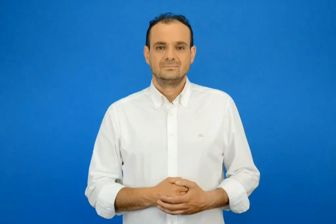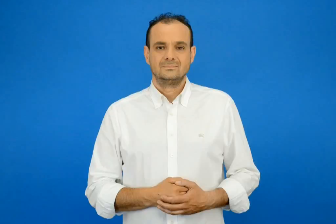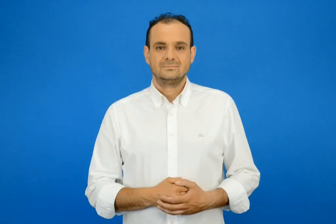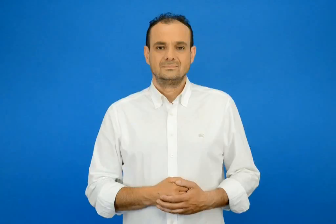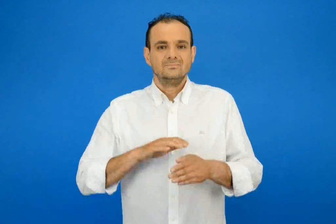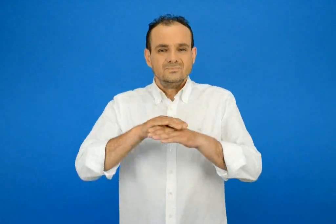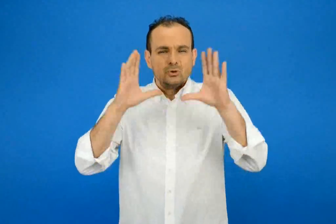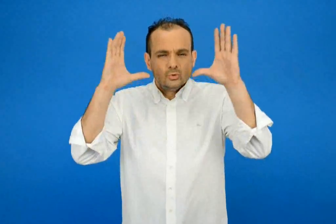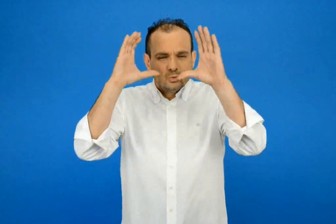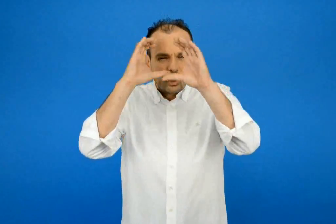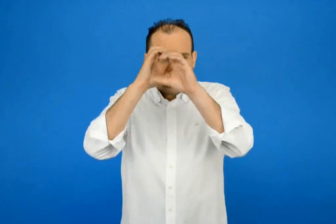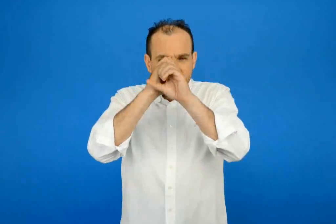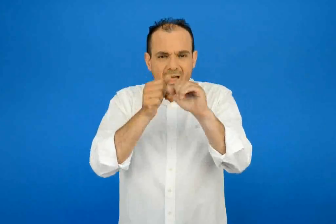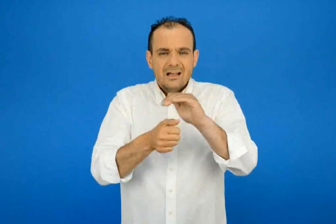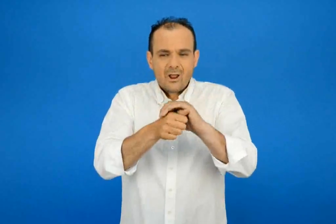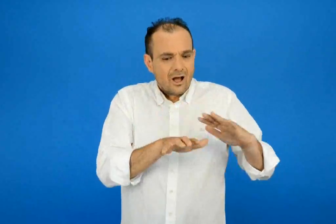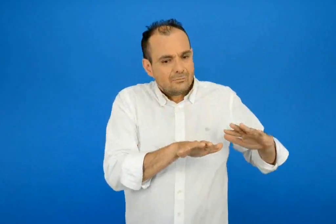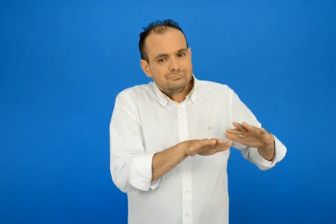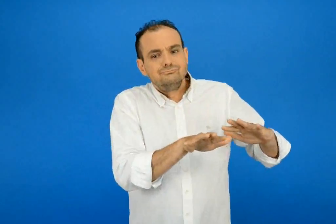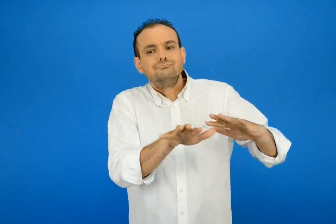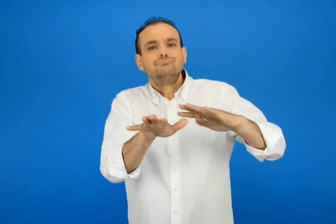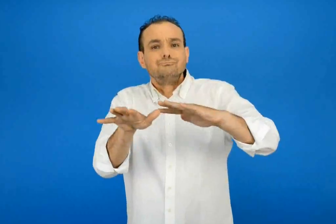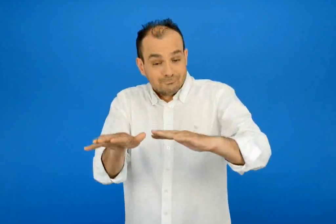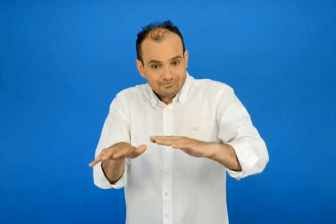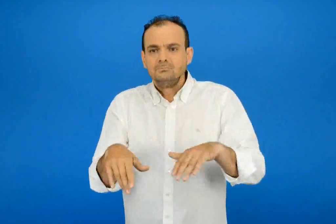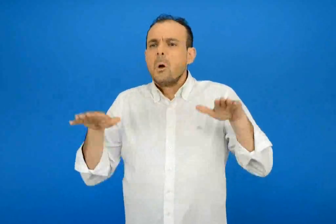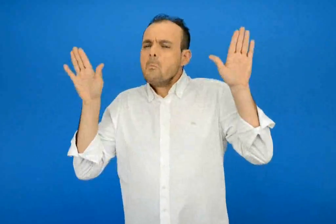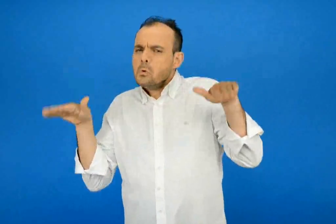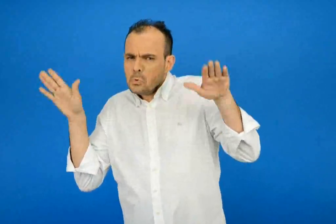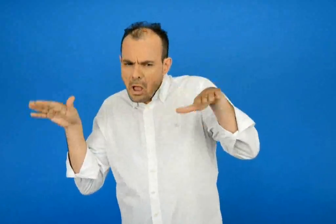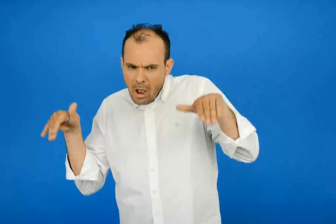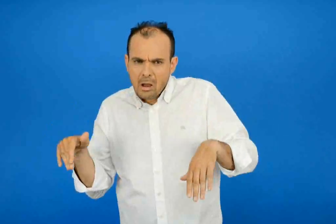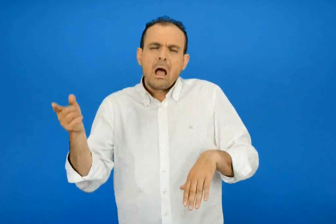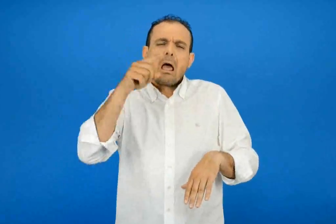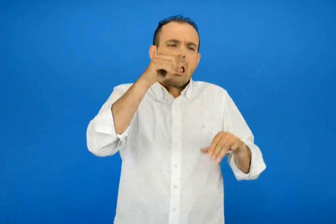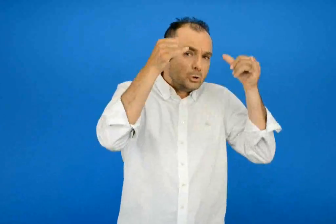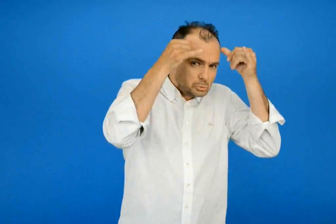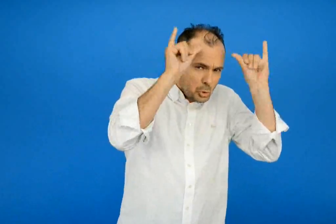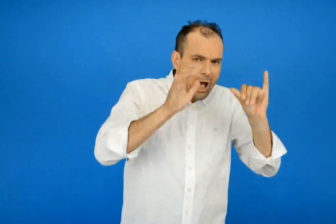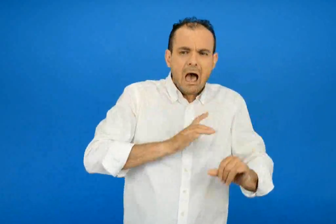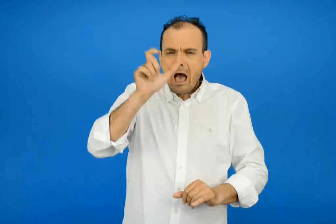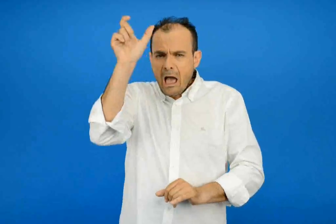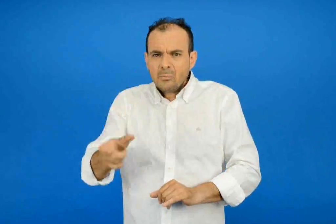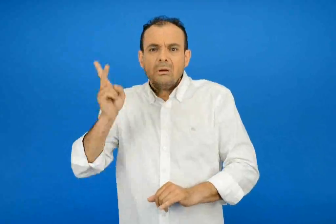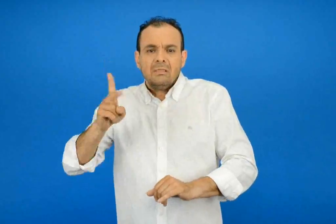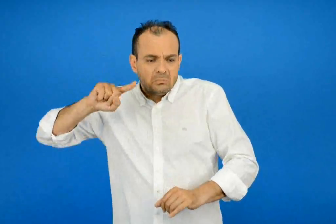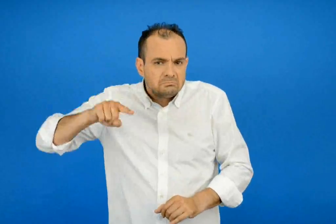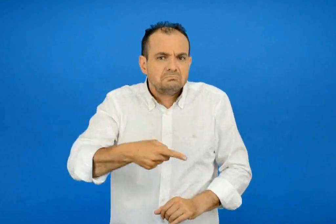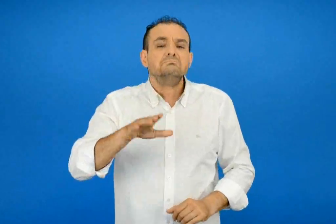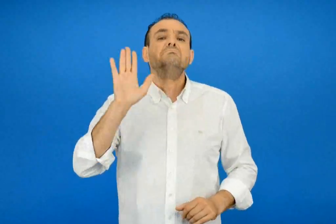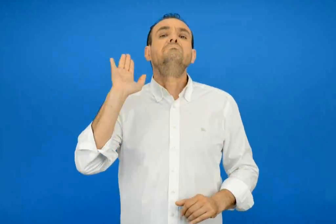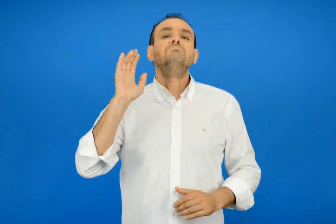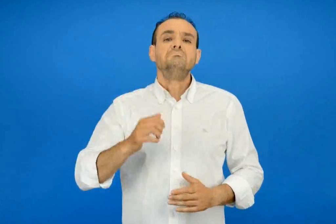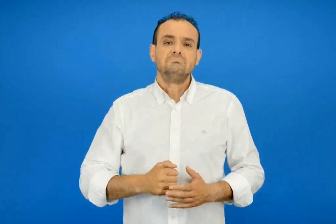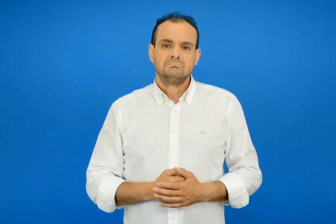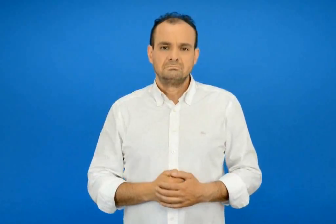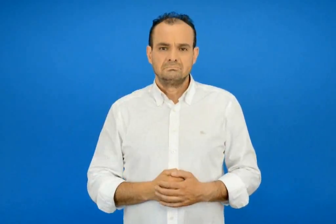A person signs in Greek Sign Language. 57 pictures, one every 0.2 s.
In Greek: βγαίνουν μες στο σκοτάδι όταν δεν κινδυνεύουν από τα πουλιά τα άλλα ζώα η τον άνθρωπο
